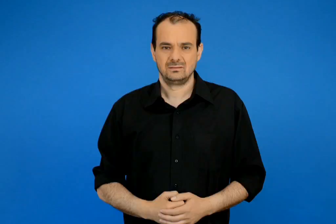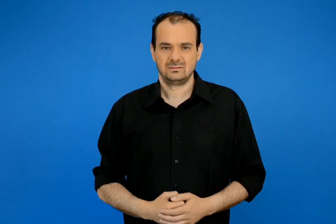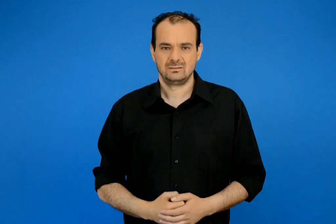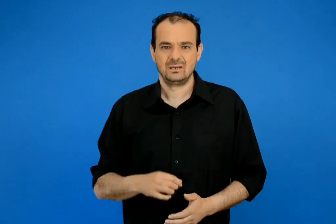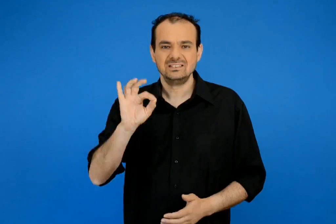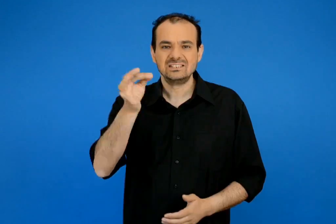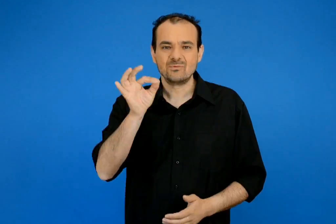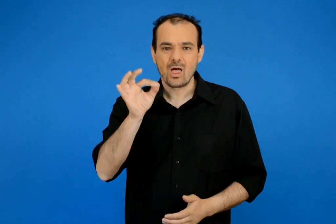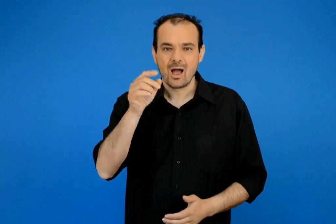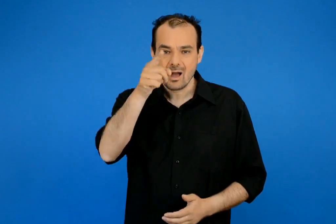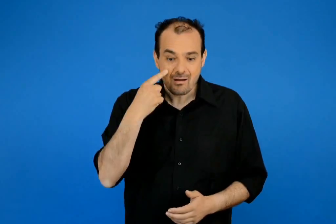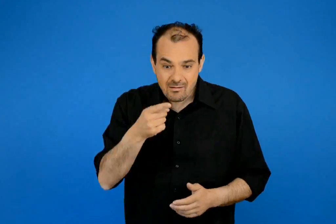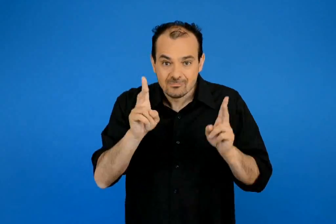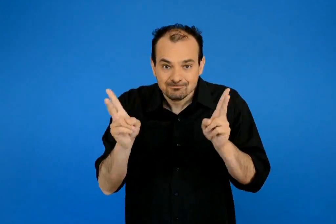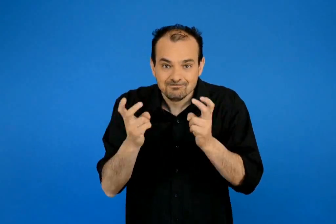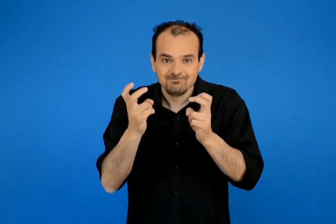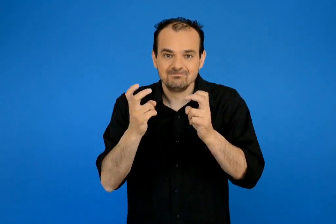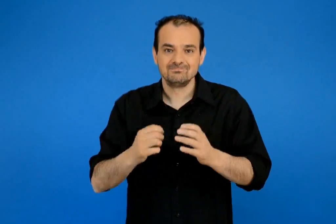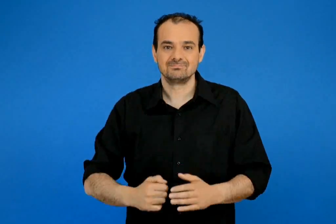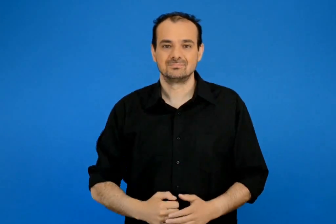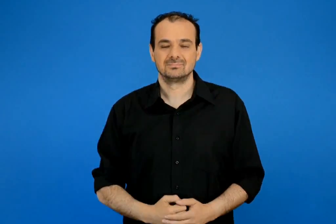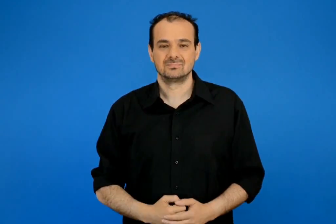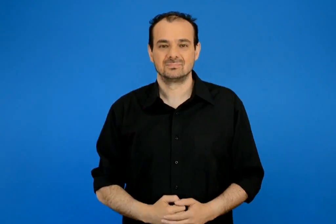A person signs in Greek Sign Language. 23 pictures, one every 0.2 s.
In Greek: ανακάλυψε τα σύμβολα
